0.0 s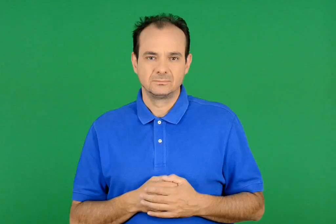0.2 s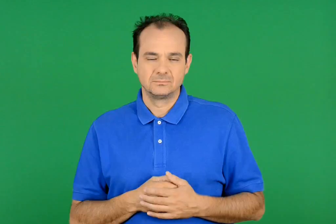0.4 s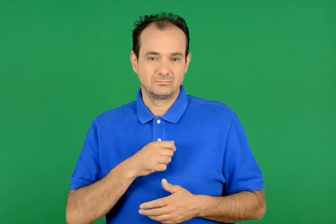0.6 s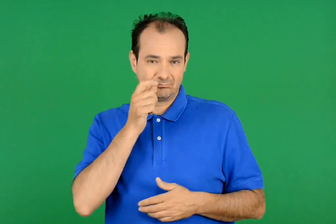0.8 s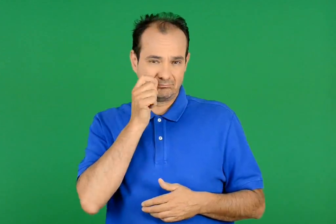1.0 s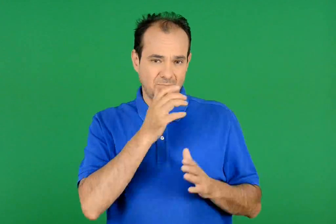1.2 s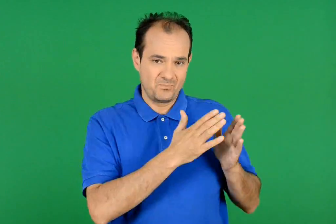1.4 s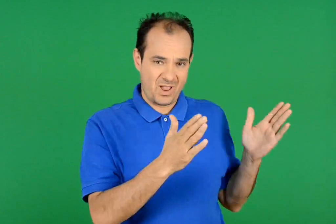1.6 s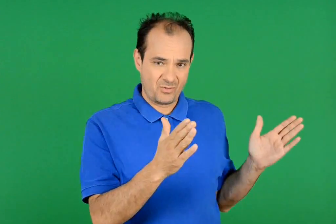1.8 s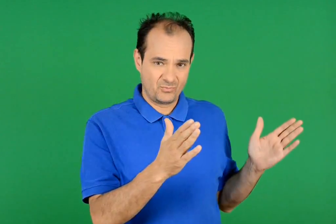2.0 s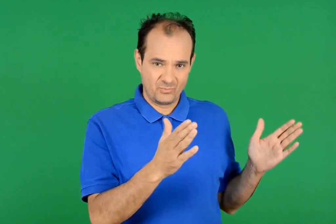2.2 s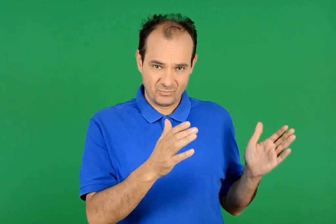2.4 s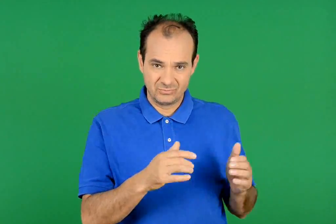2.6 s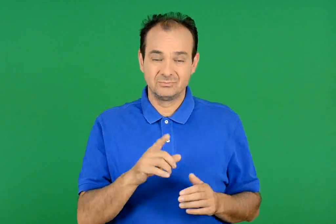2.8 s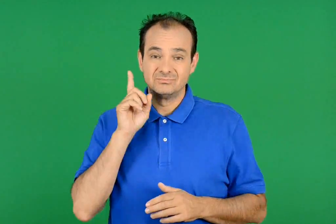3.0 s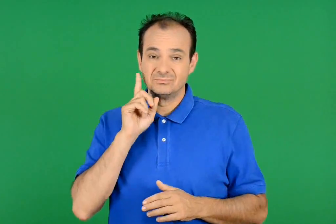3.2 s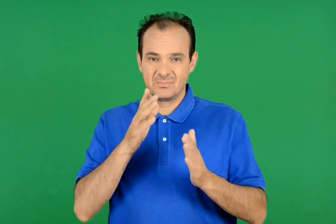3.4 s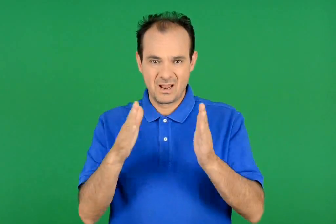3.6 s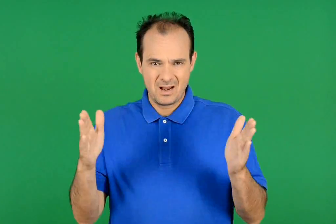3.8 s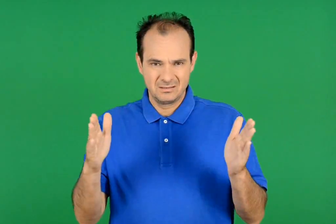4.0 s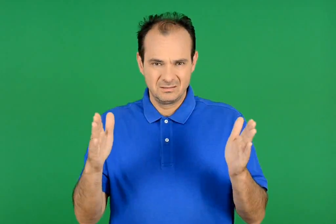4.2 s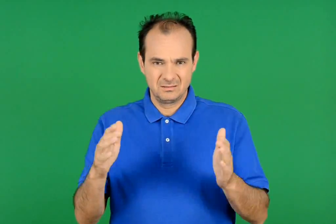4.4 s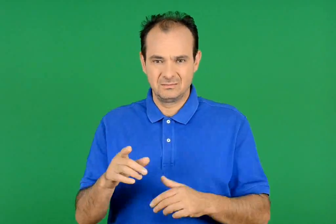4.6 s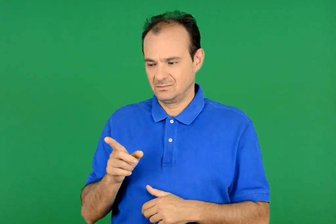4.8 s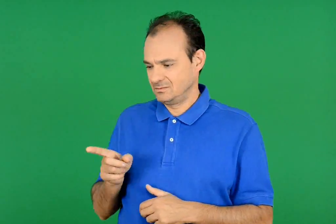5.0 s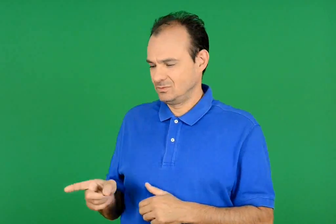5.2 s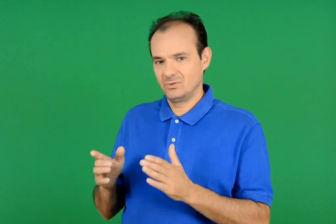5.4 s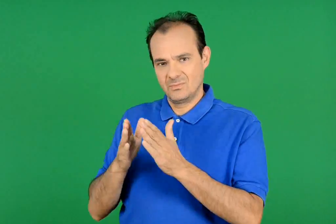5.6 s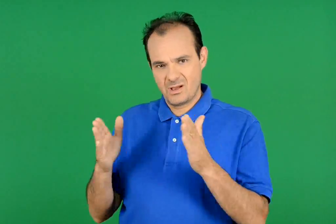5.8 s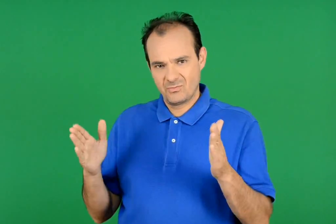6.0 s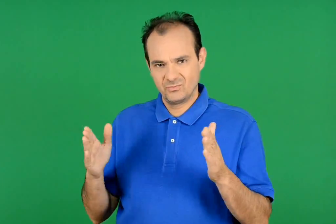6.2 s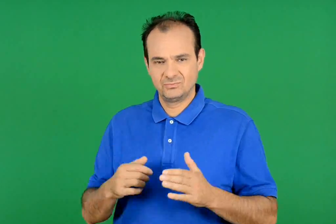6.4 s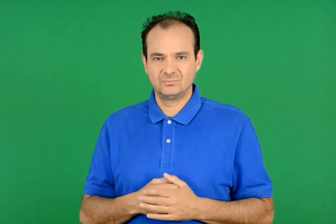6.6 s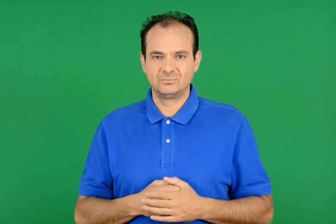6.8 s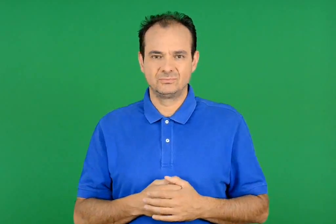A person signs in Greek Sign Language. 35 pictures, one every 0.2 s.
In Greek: μεγάλος η ο
